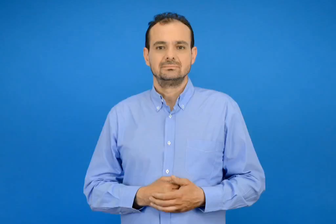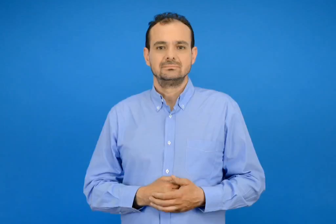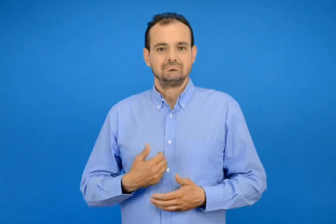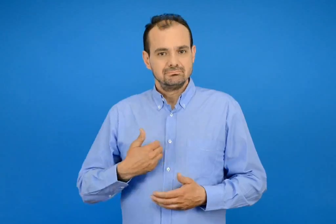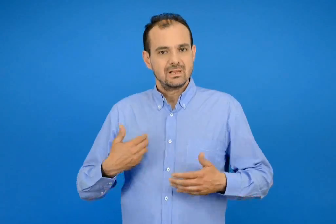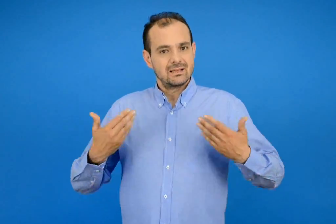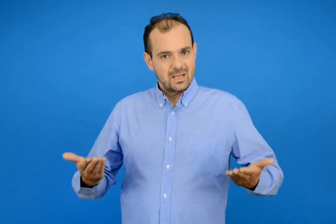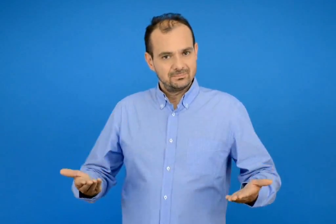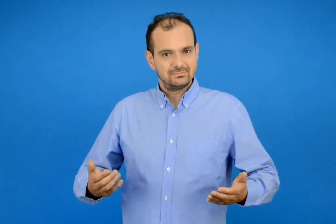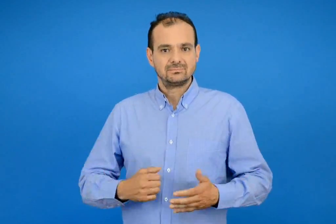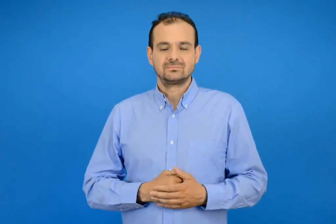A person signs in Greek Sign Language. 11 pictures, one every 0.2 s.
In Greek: είμαι
